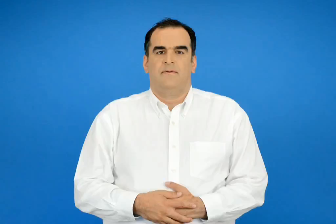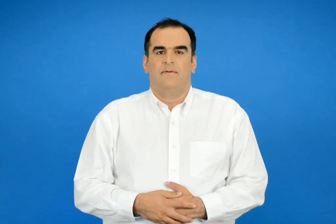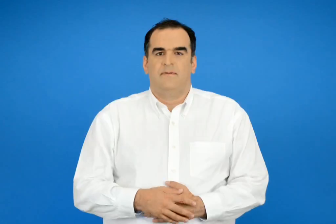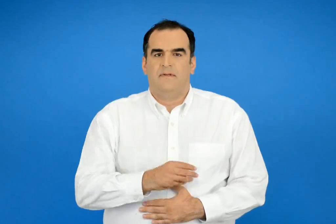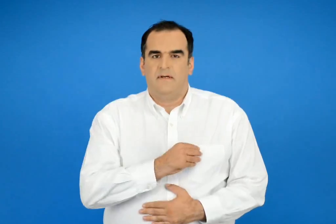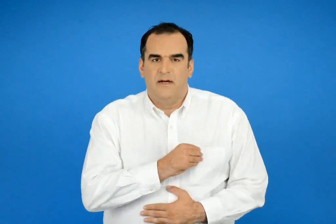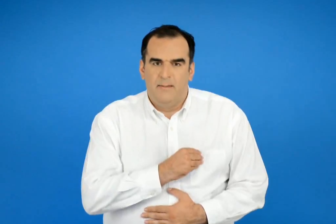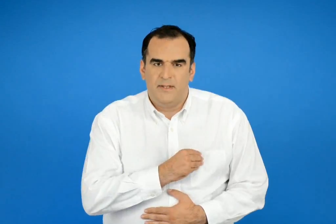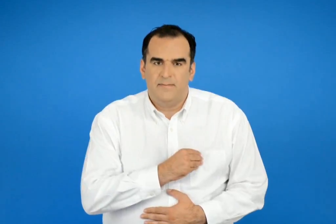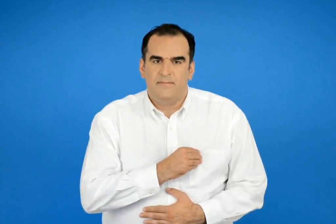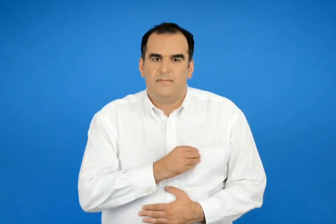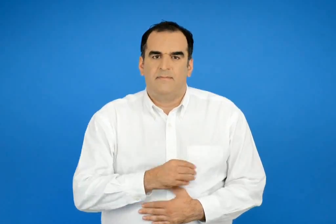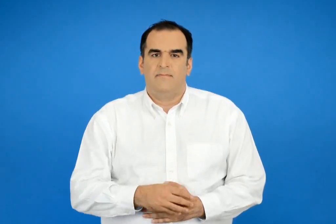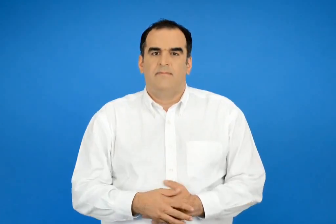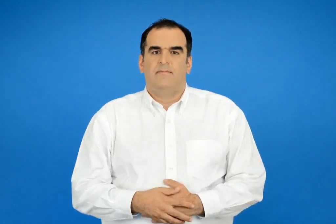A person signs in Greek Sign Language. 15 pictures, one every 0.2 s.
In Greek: λύπη
